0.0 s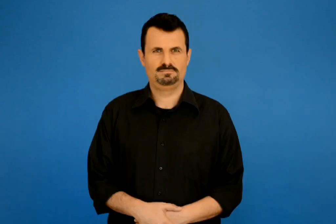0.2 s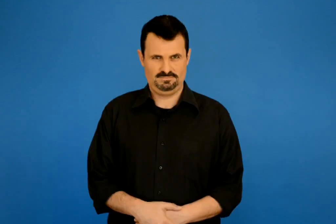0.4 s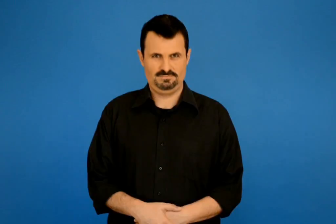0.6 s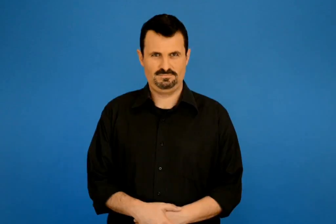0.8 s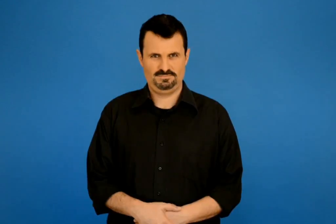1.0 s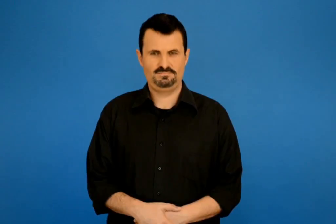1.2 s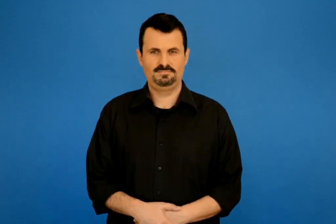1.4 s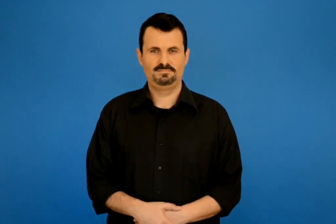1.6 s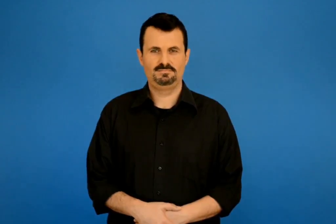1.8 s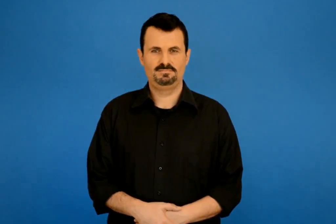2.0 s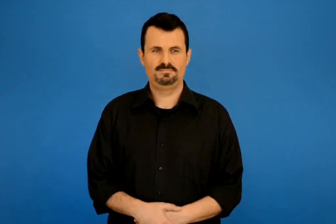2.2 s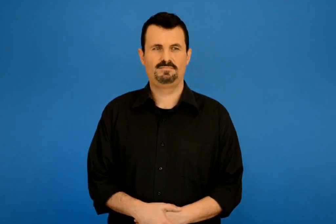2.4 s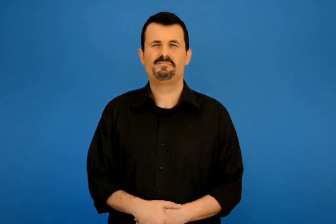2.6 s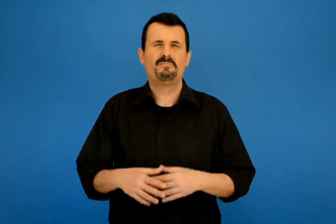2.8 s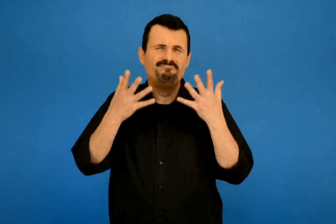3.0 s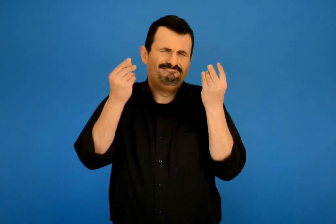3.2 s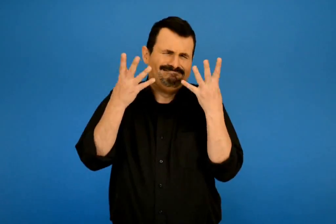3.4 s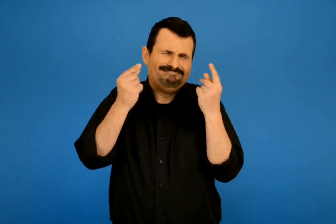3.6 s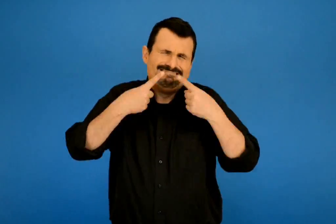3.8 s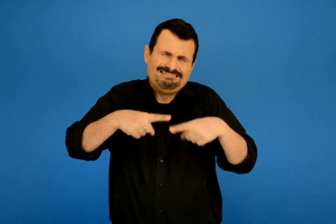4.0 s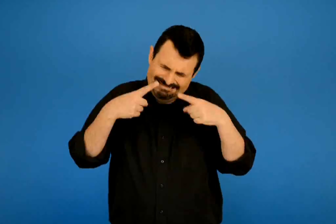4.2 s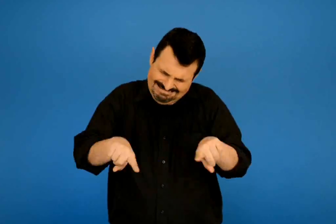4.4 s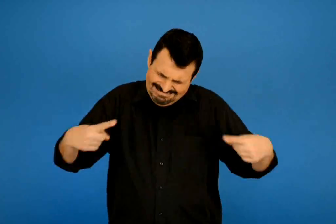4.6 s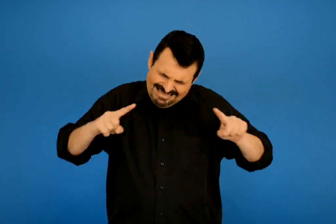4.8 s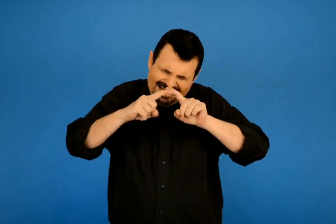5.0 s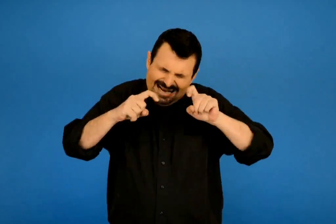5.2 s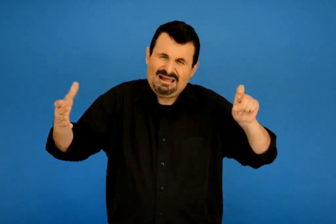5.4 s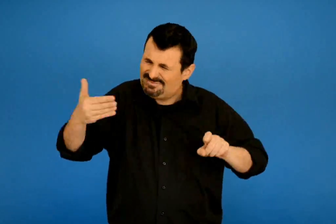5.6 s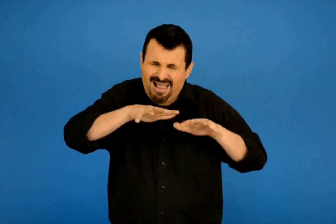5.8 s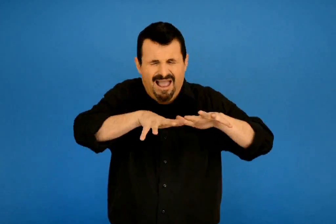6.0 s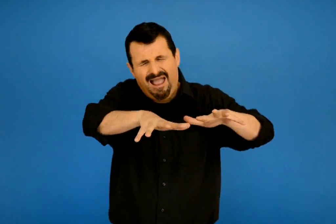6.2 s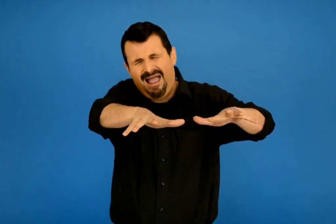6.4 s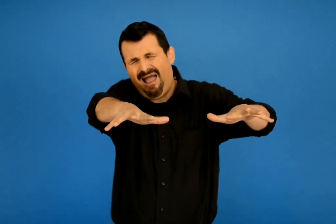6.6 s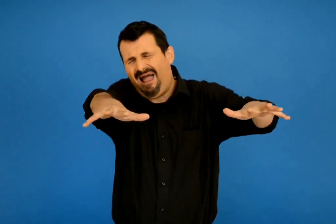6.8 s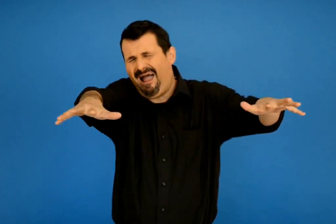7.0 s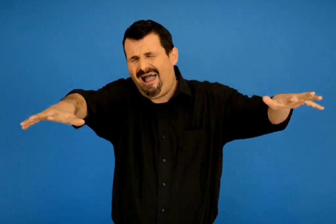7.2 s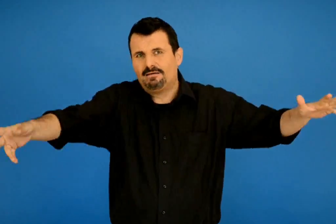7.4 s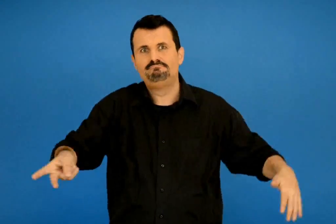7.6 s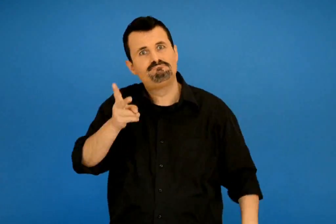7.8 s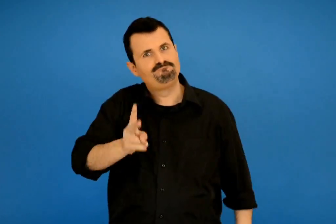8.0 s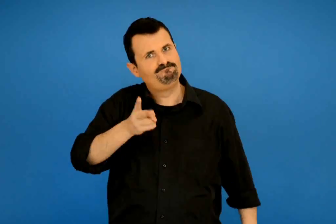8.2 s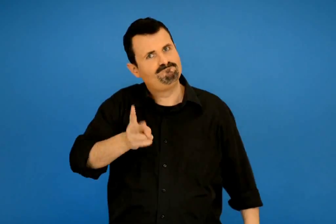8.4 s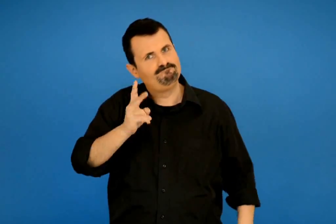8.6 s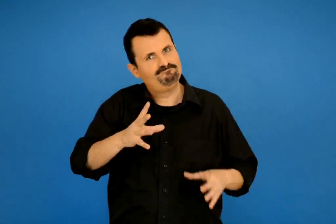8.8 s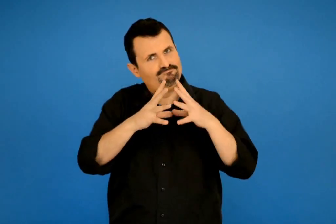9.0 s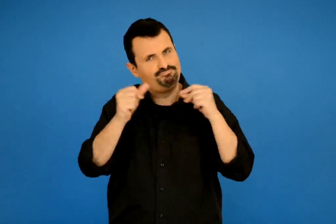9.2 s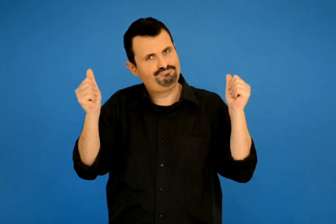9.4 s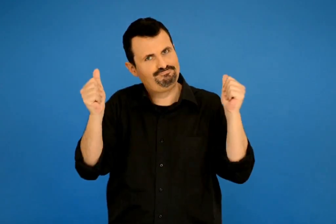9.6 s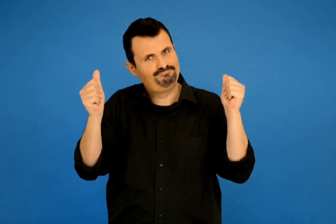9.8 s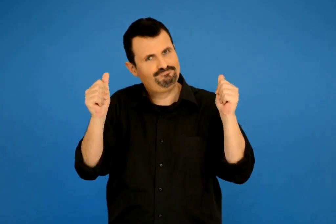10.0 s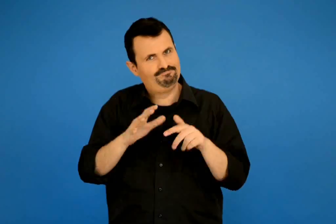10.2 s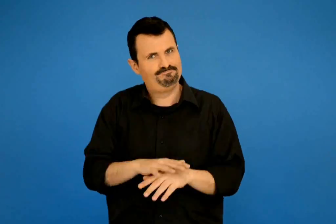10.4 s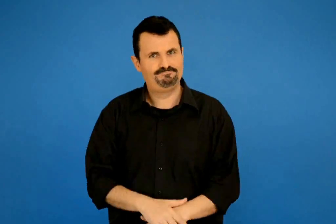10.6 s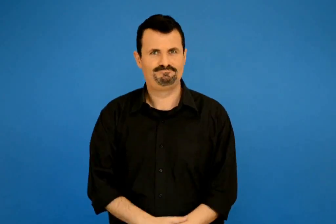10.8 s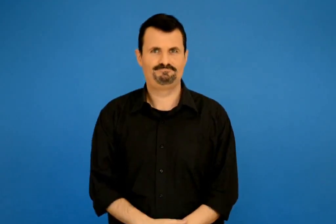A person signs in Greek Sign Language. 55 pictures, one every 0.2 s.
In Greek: υπάρχουν όμως ολόκληρα είδη που κινδυνεύουν να εξαφανιστούν
